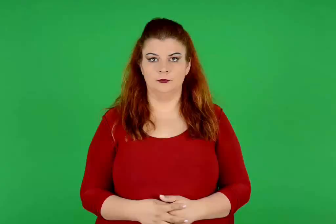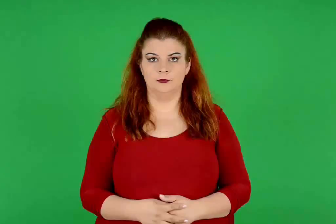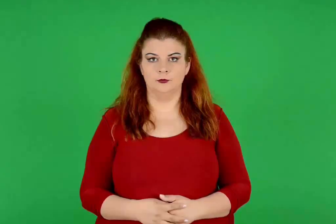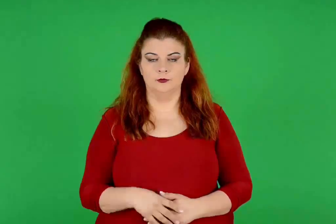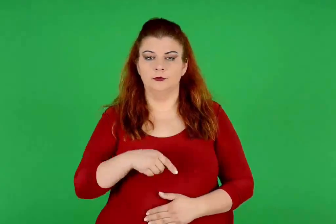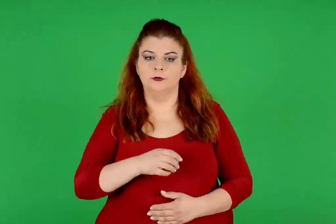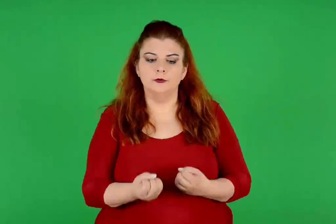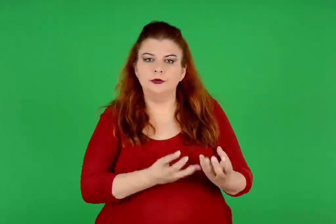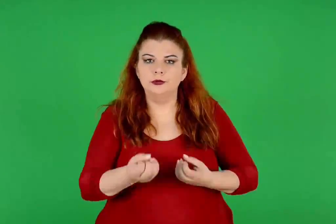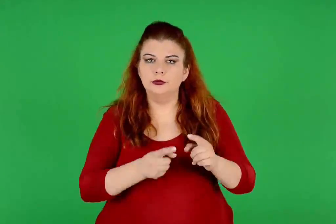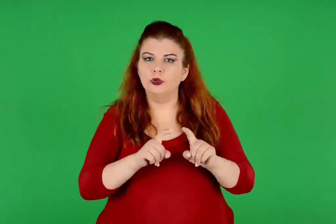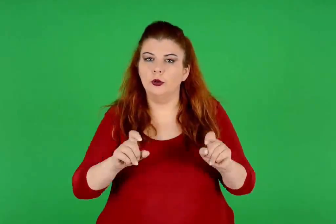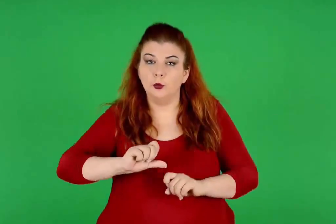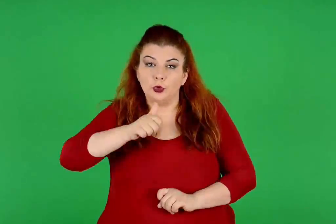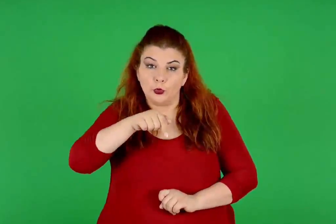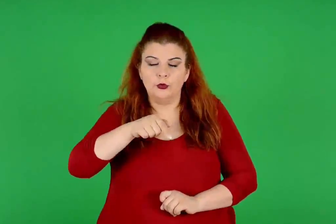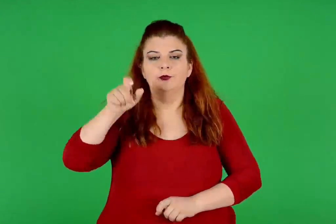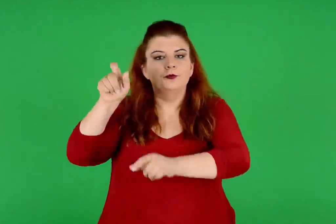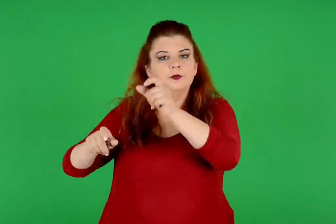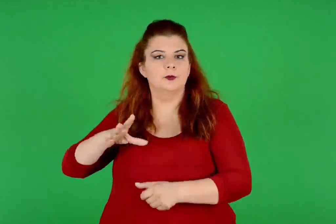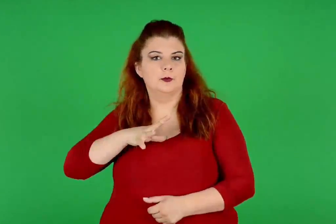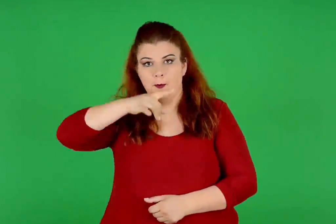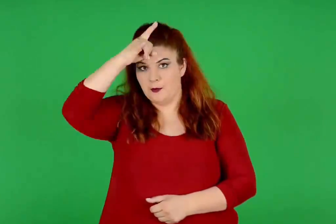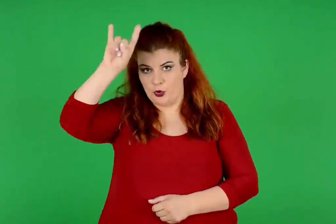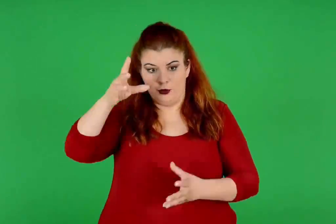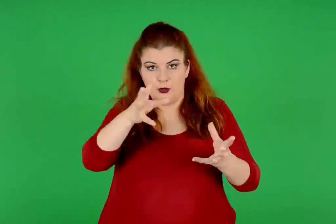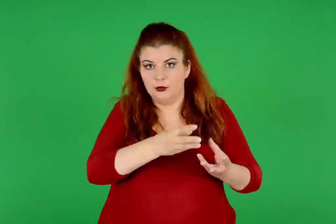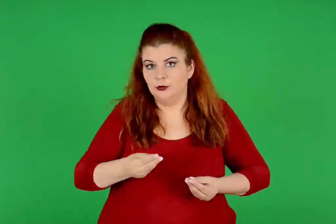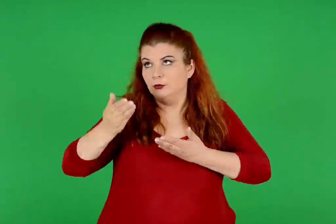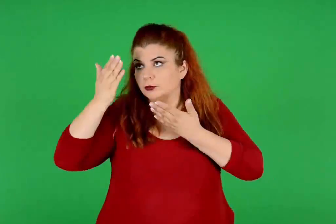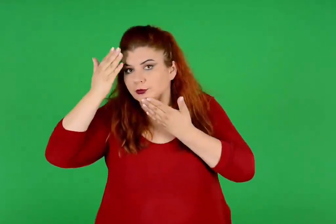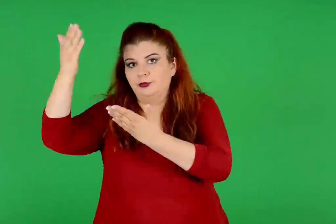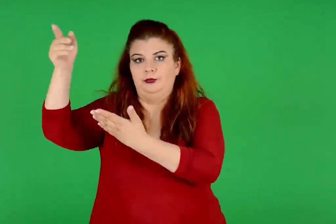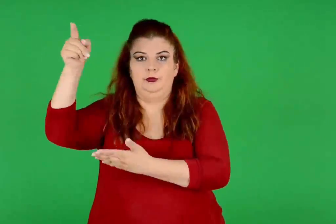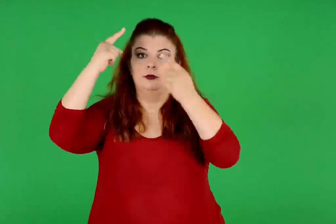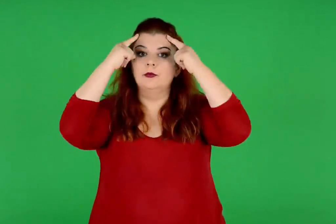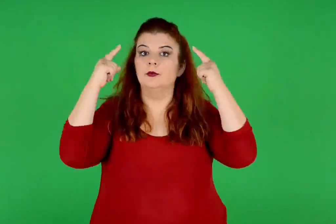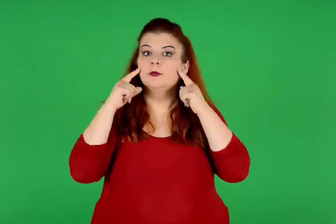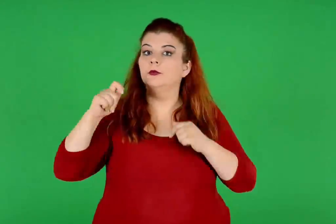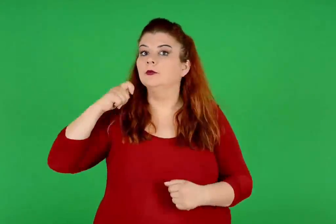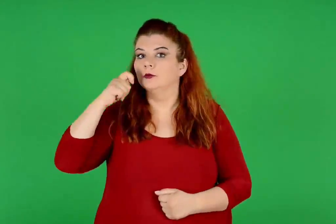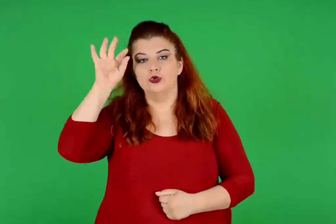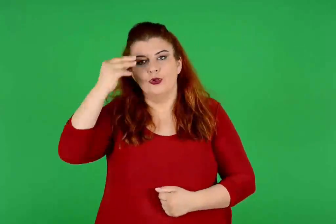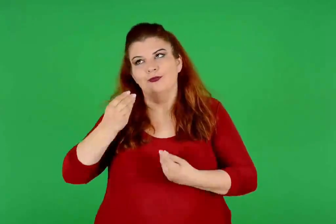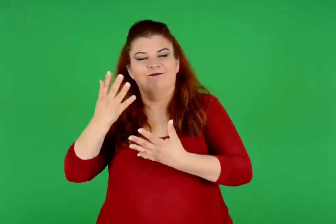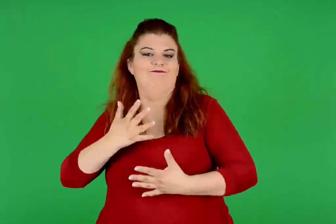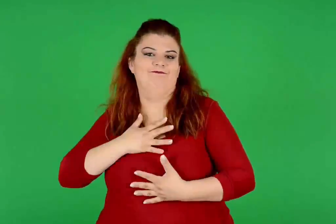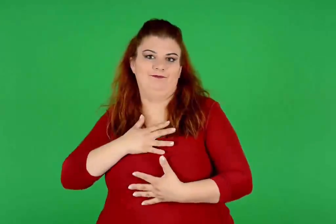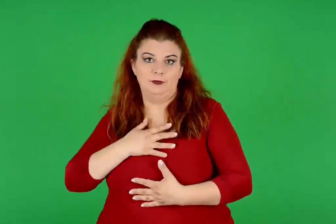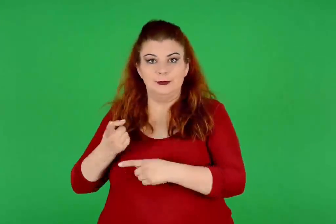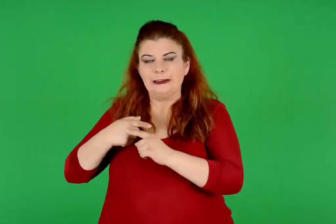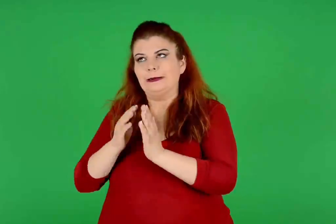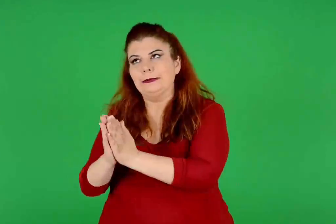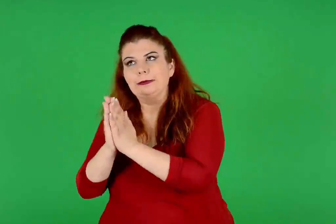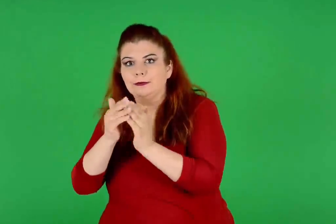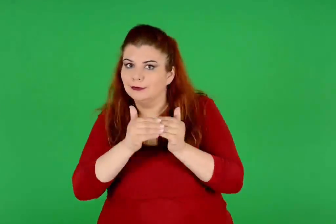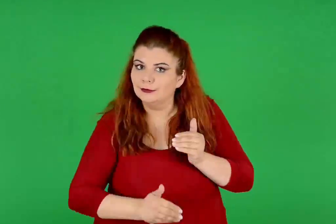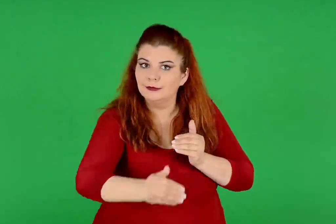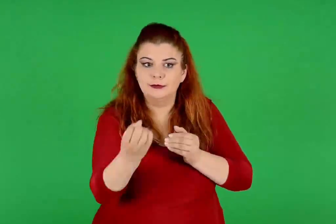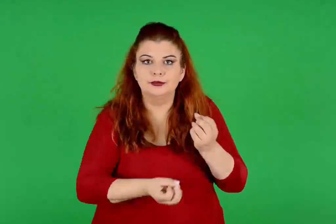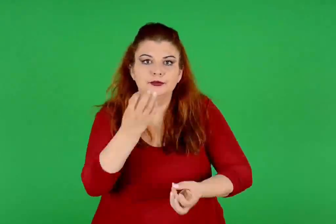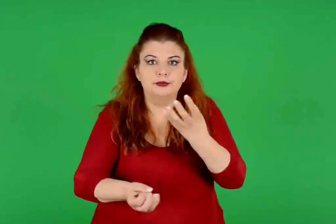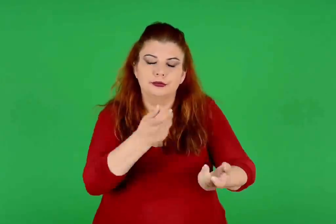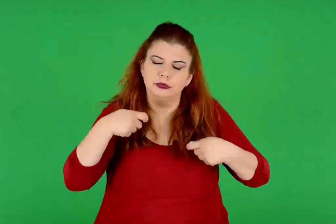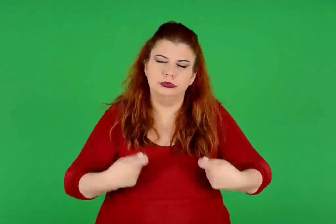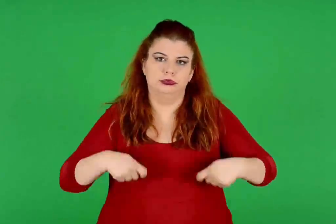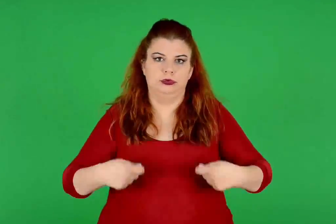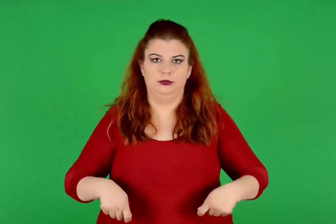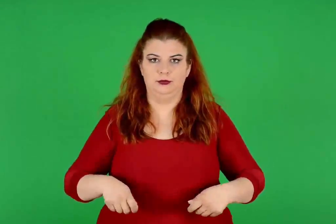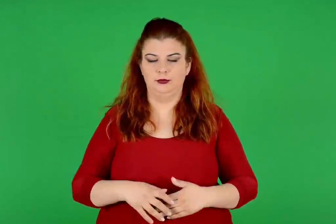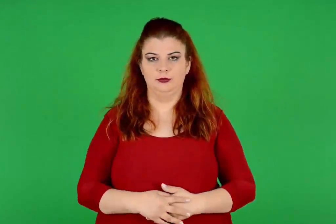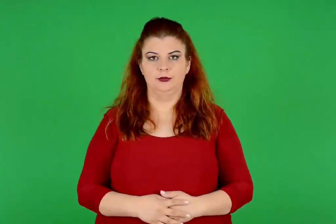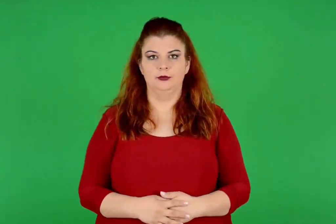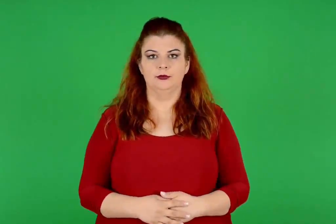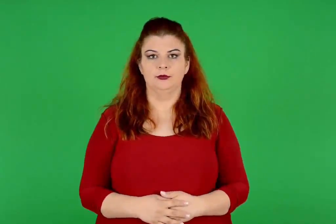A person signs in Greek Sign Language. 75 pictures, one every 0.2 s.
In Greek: τα πρώτα προϊόντα της γης τους οι μινωίτες τα πρόσφεραν στη θεά μητέρα για να την ευχαριστήσουν και να την παρακαλέσουν να έχουν πλούσια συγκομιδή
